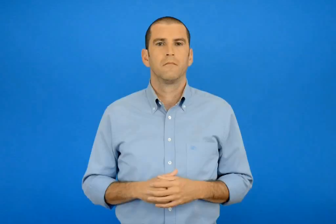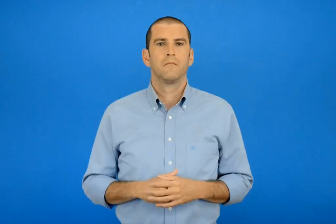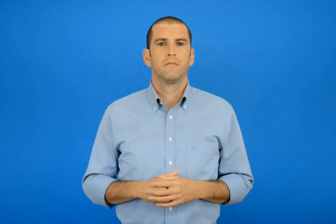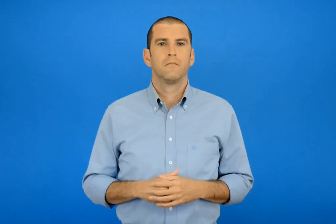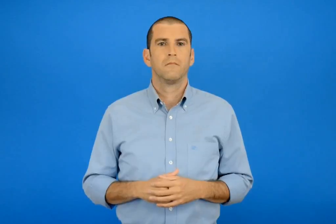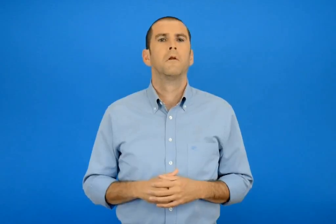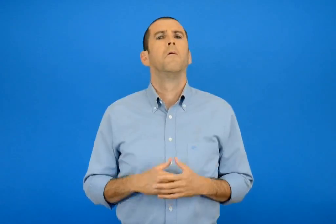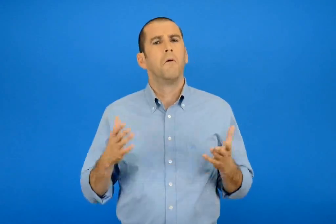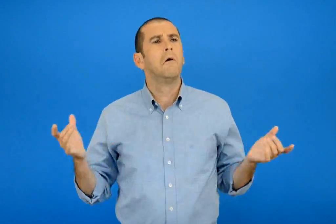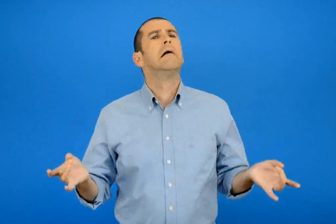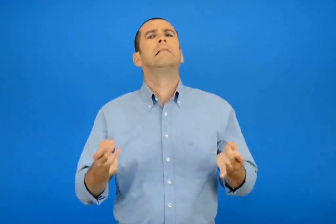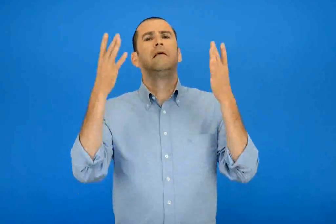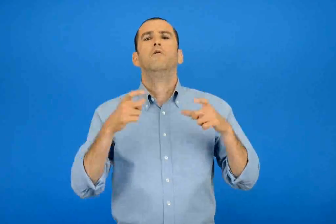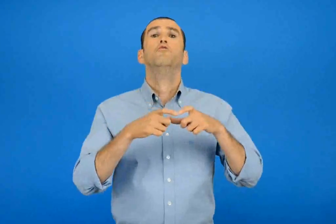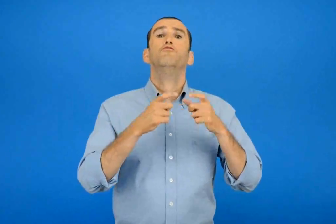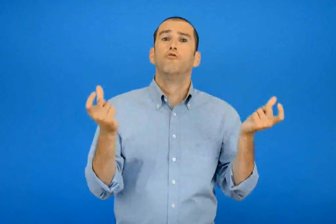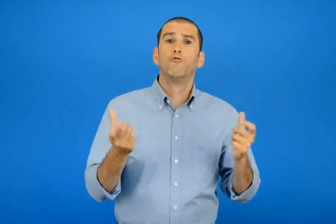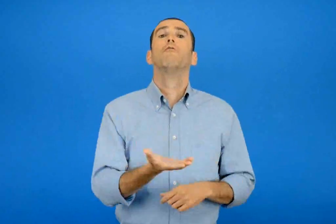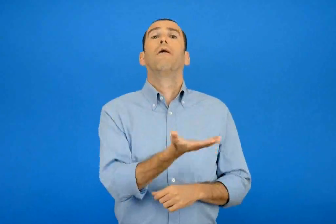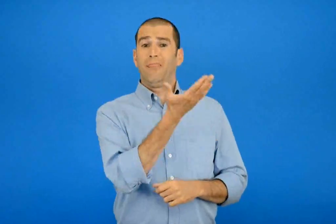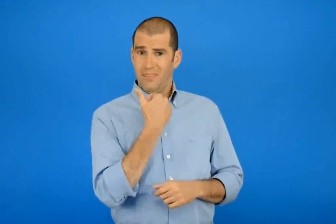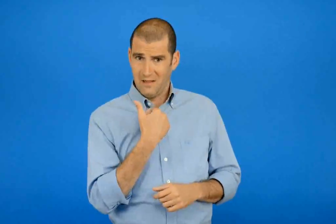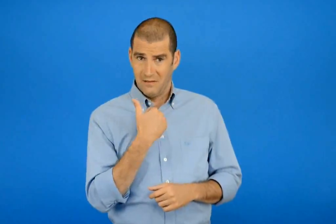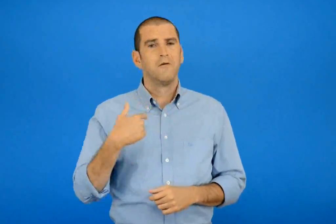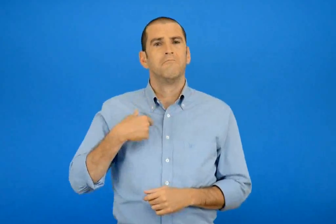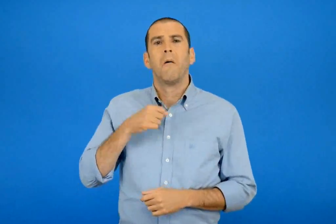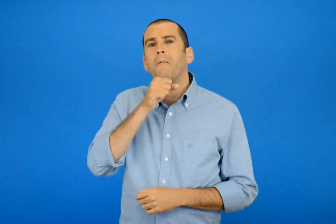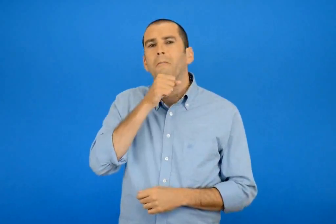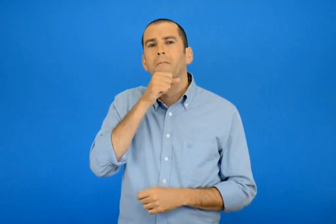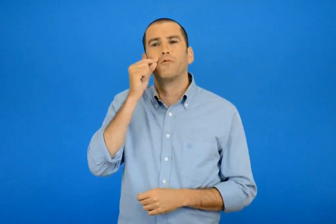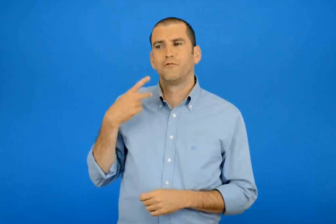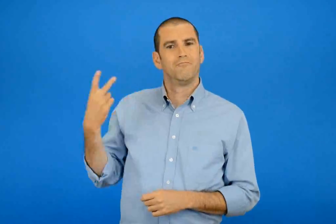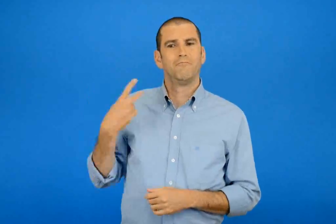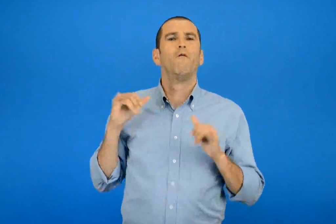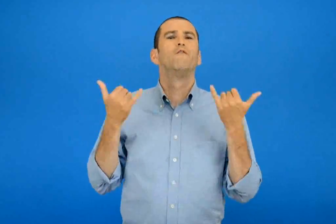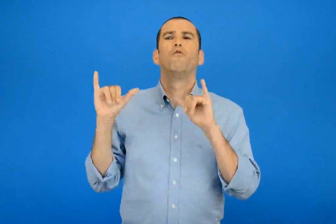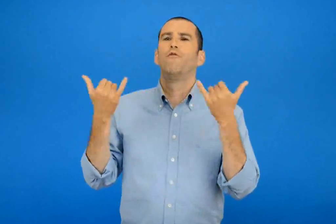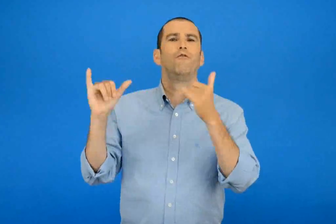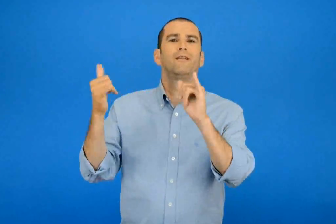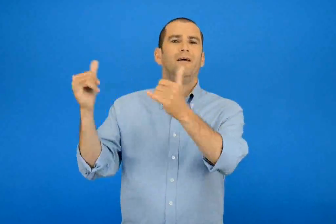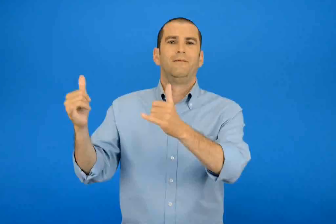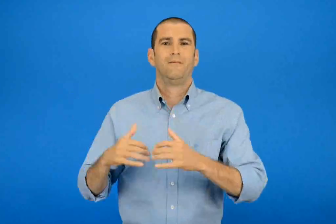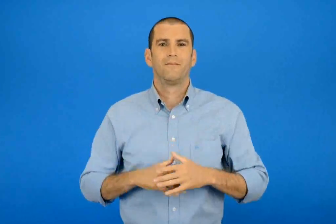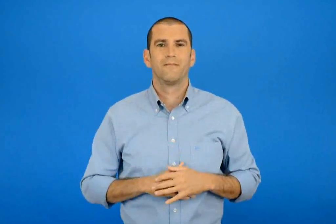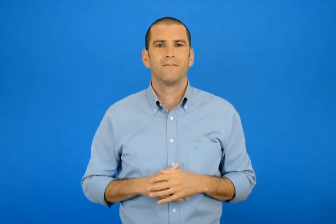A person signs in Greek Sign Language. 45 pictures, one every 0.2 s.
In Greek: όταν δεν έχουμε σχολείο πηγαίνω βόλτα με τον παππού μου
